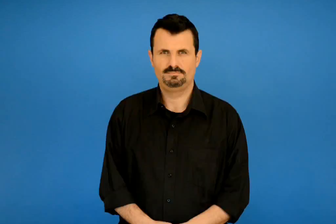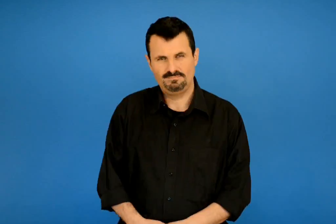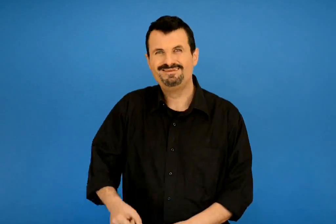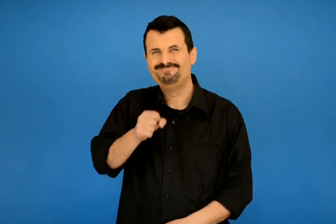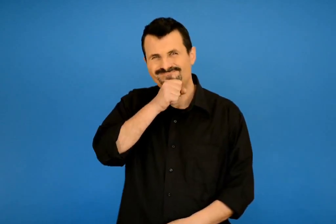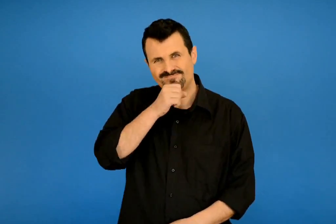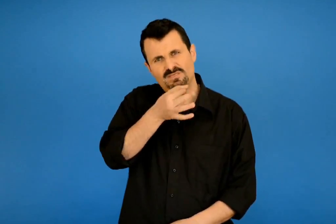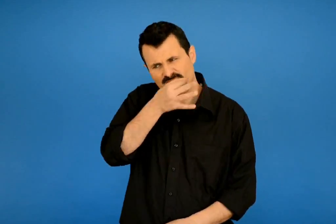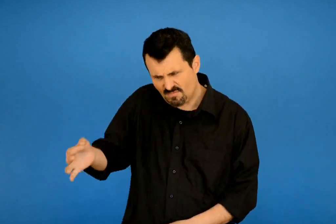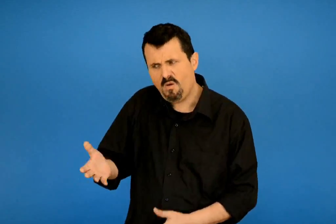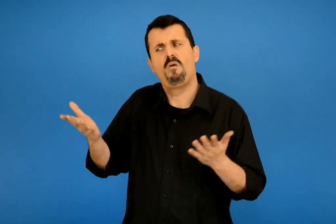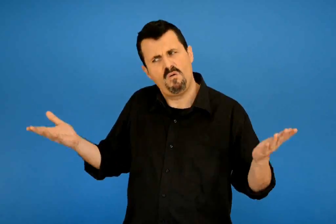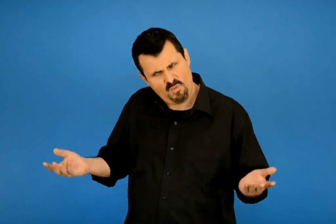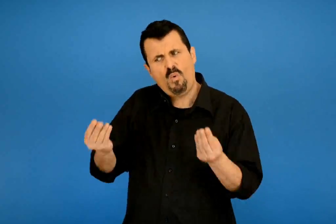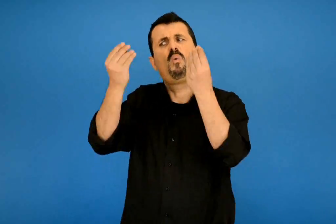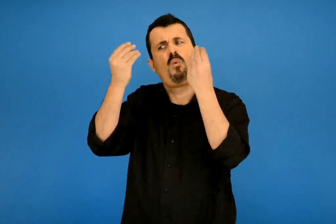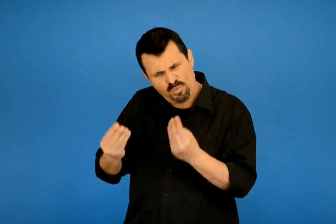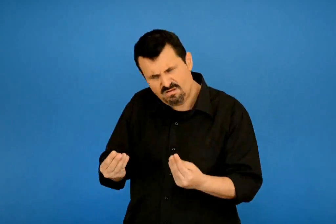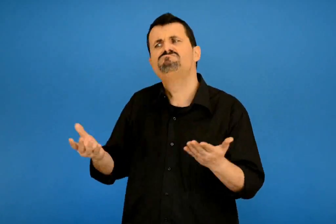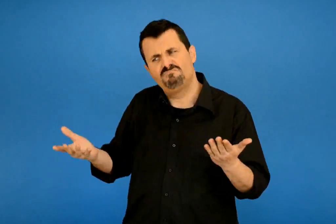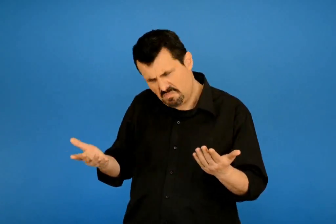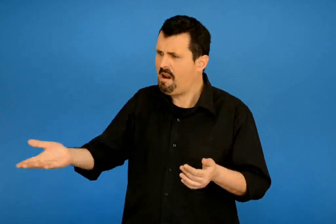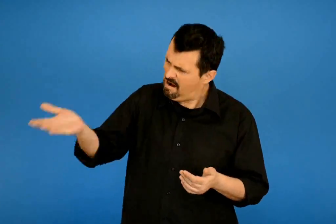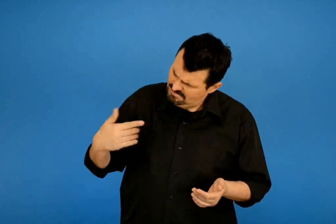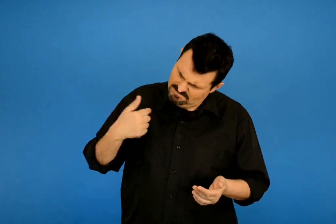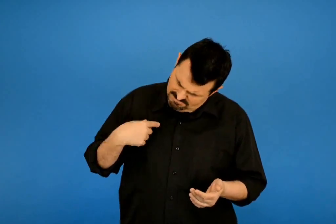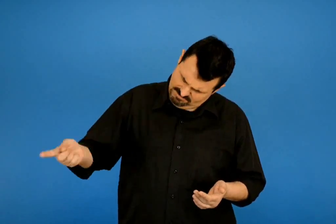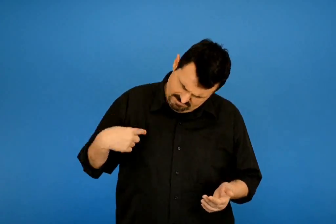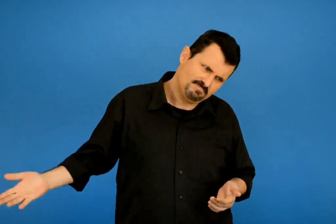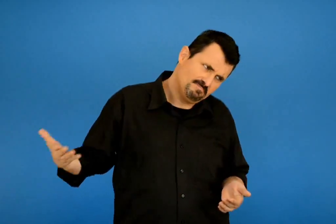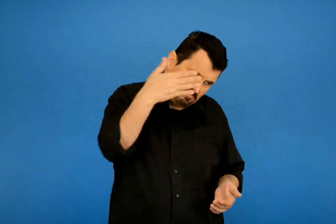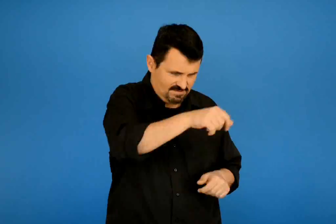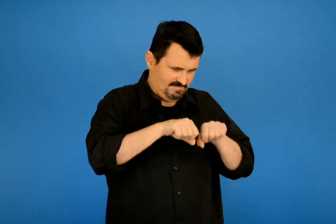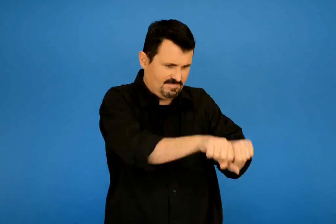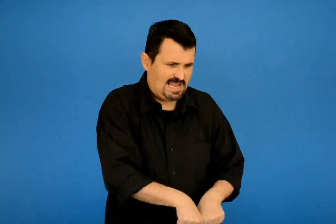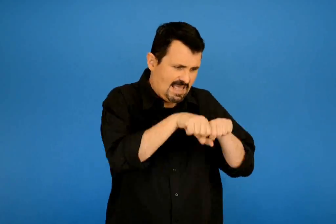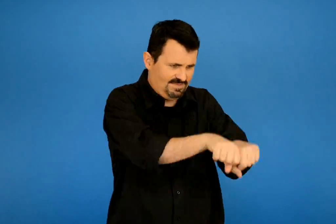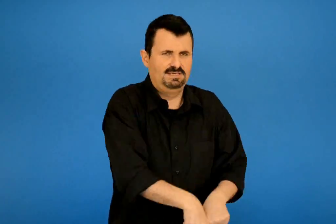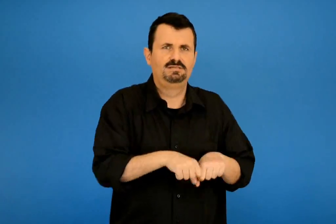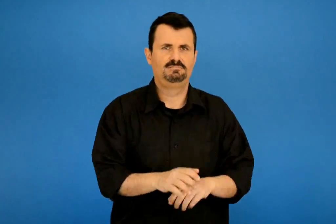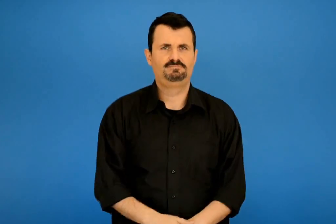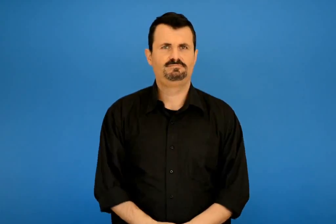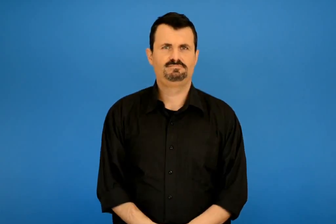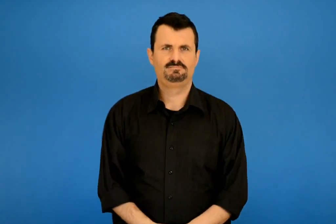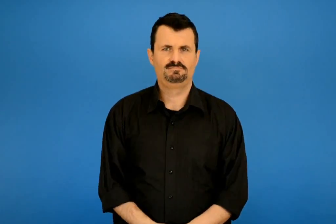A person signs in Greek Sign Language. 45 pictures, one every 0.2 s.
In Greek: ωραία της λέει η δρακόντισσα έλα τότε στο πηγαδάκι
